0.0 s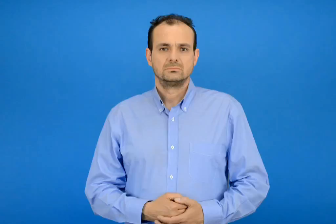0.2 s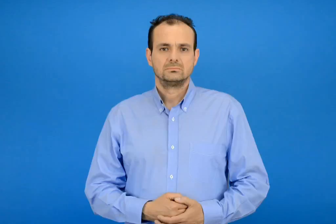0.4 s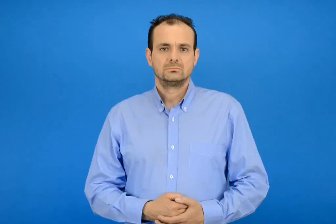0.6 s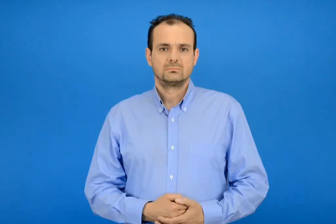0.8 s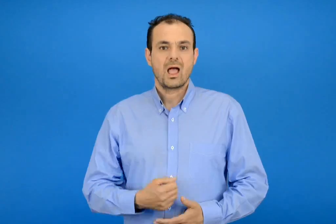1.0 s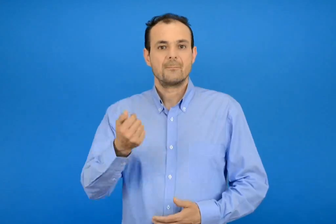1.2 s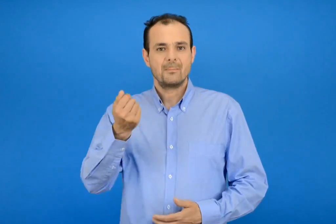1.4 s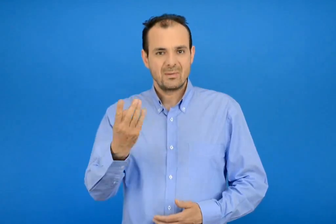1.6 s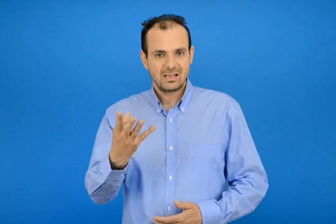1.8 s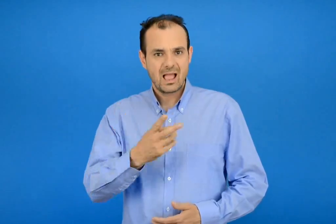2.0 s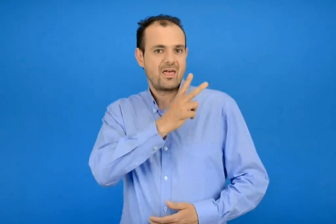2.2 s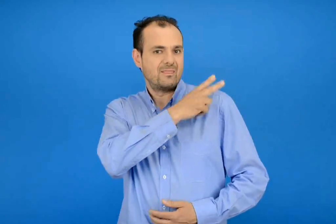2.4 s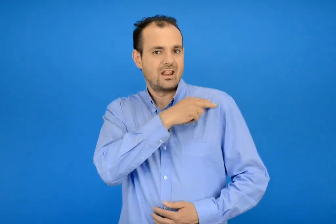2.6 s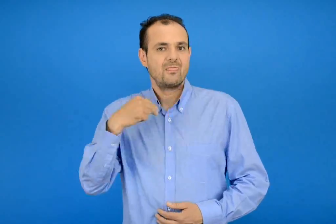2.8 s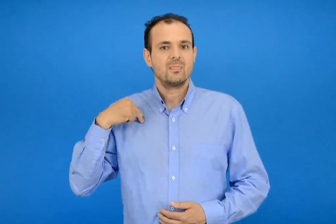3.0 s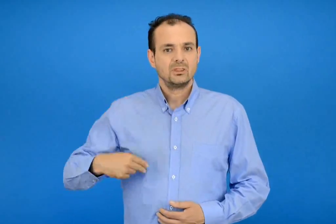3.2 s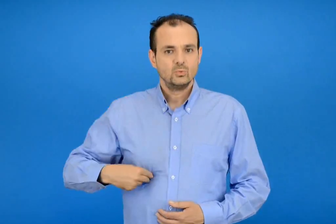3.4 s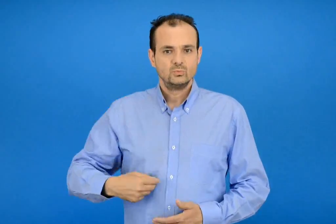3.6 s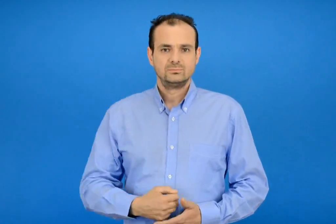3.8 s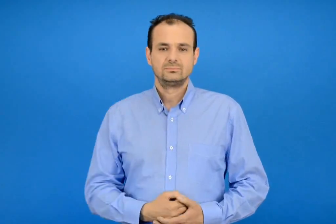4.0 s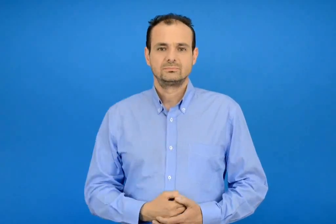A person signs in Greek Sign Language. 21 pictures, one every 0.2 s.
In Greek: μαθηματικά β δημοτικού
